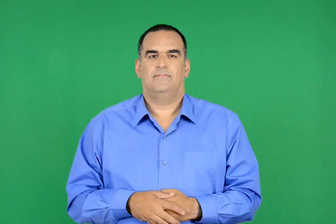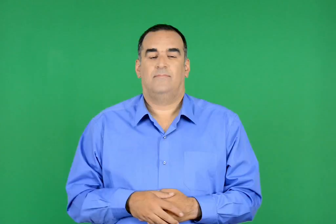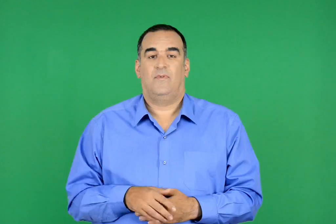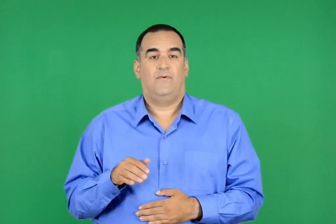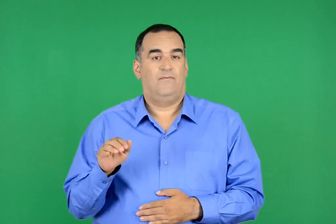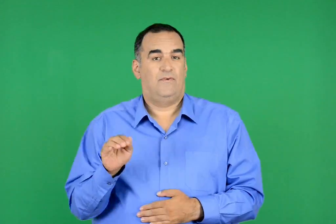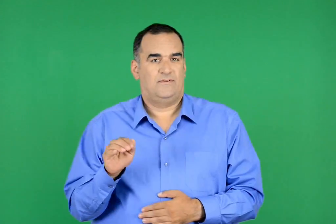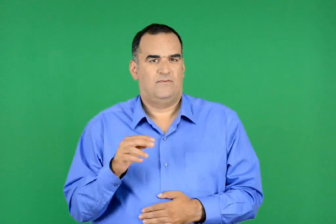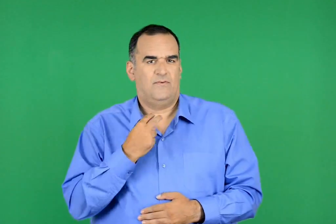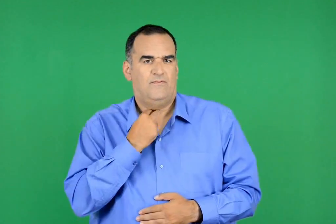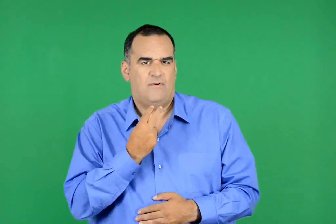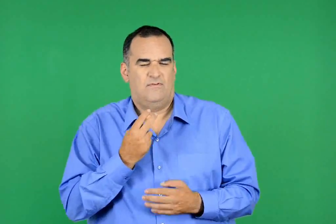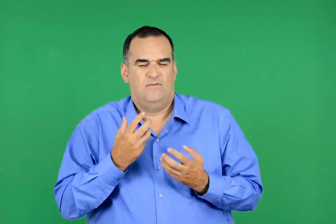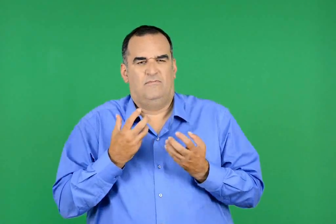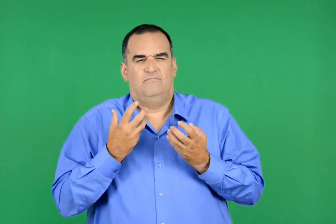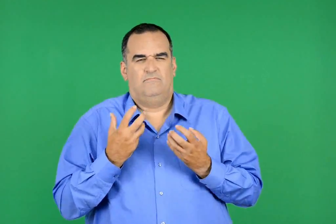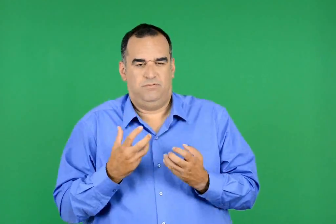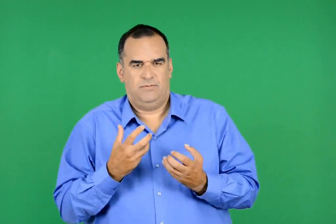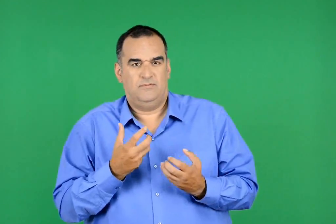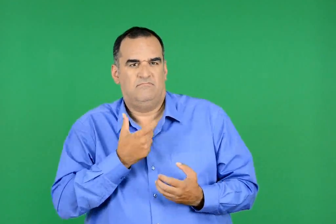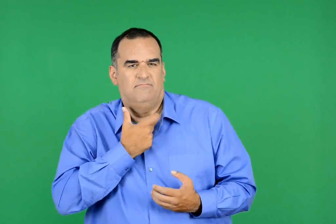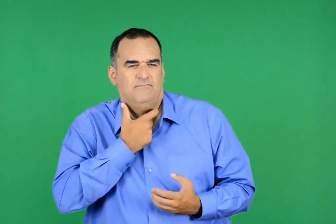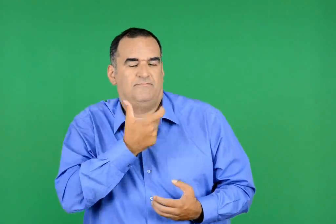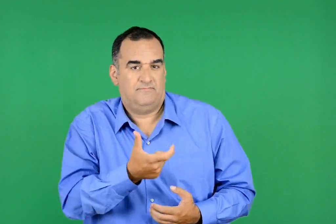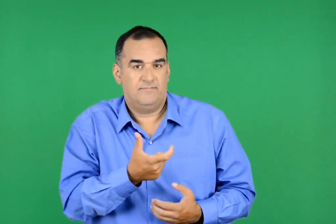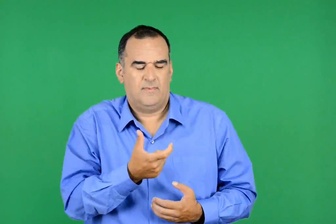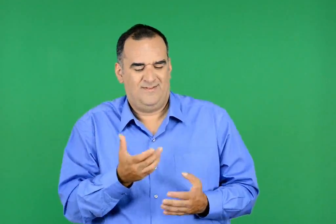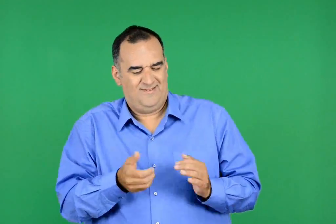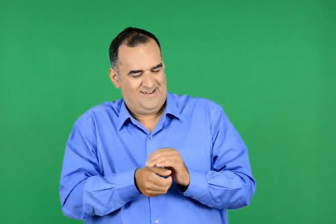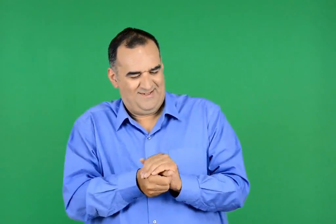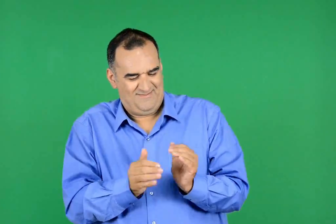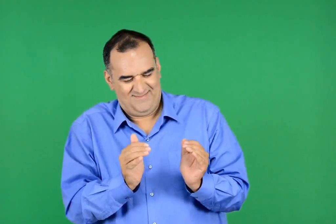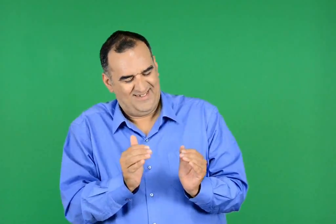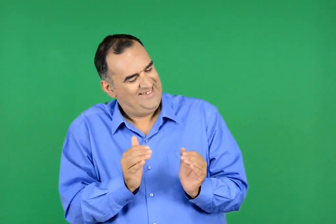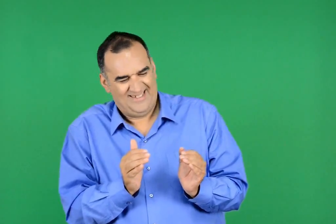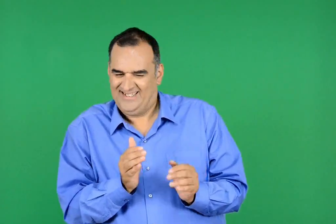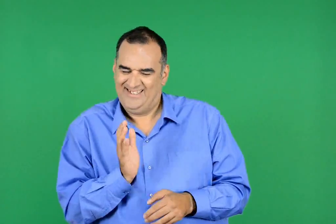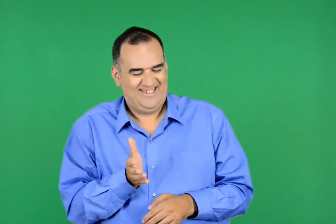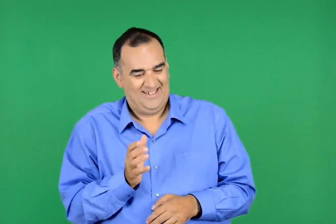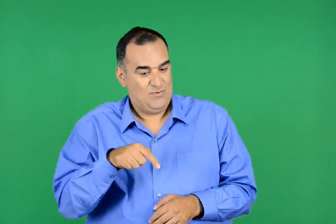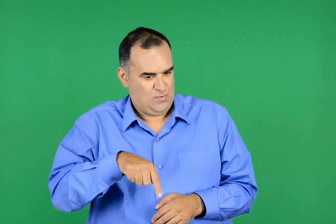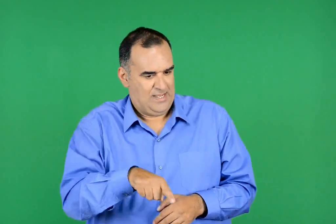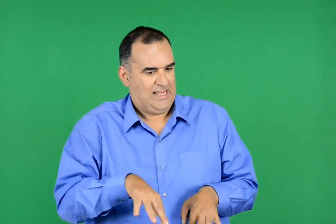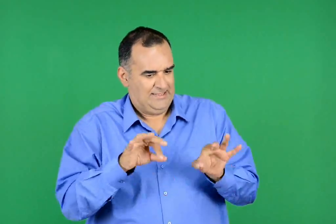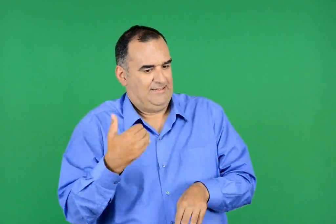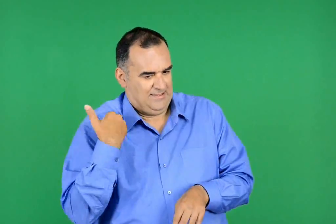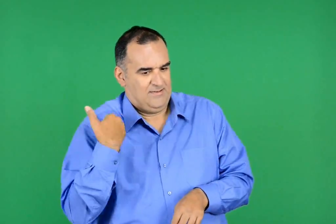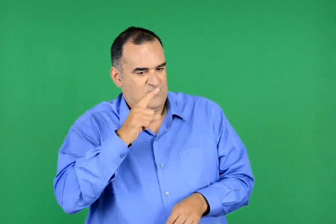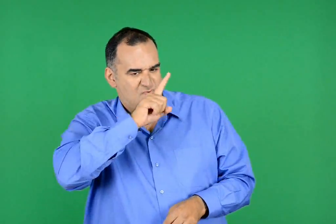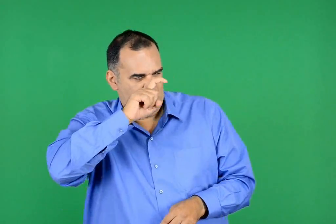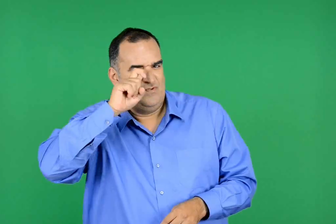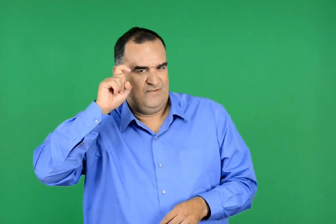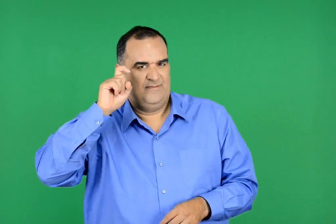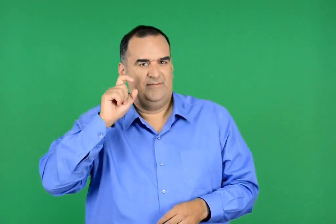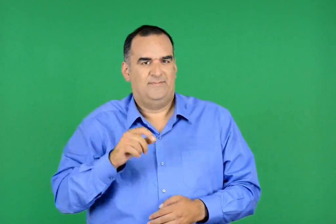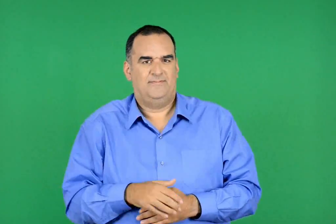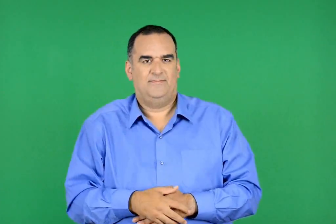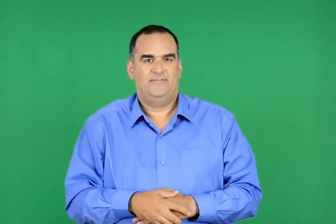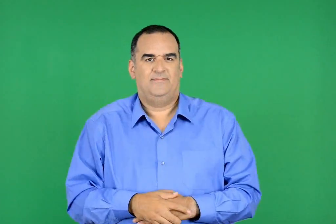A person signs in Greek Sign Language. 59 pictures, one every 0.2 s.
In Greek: α , µικρή µου χελωνίτσα , είπε µε την µπάσα φωνή του το παλιό φολκσβάγκεν , τώρα περνάς στα δύσκολα
